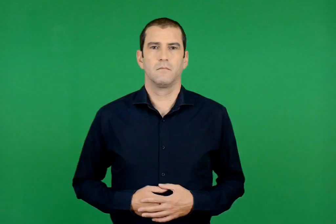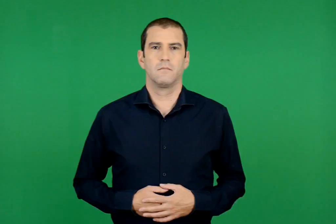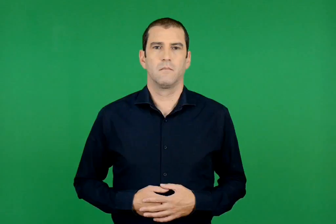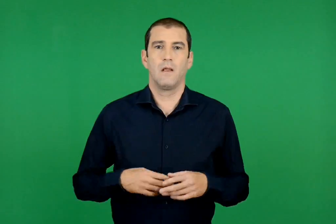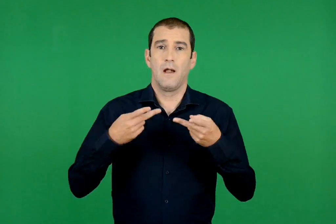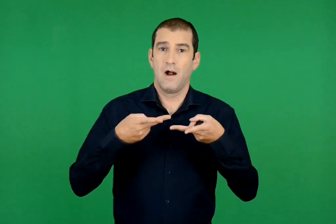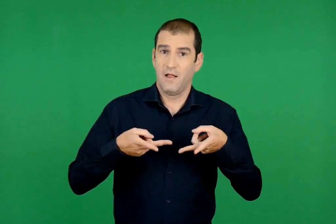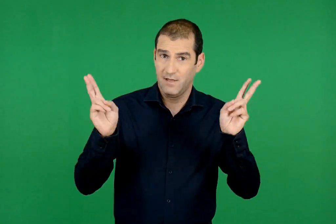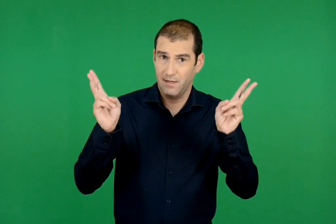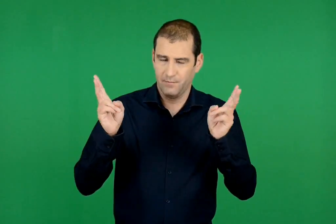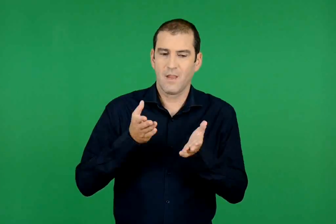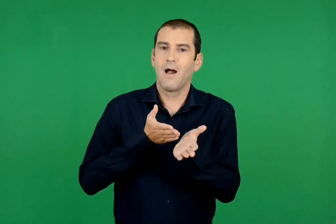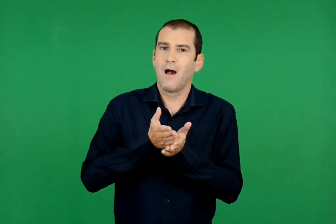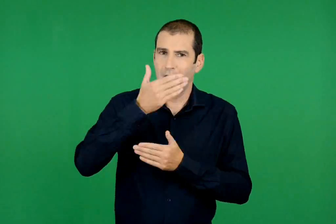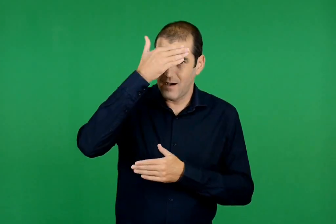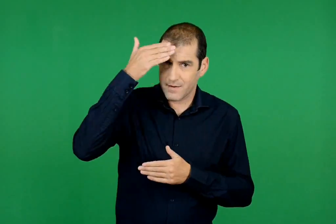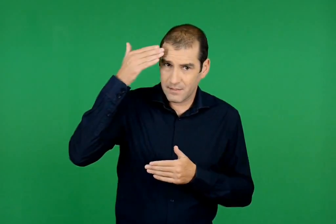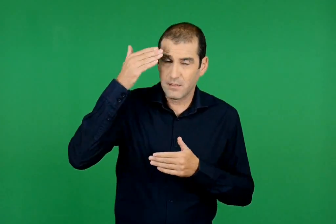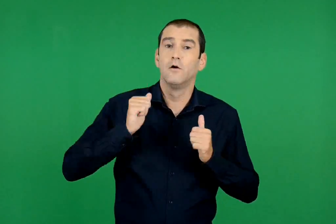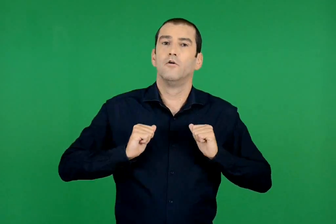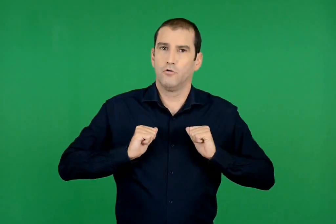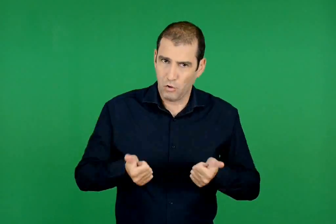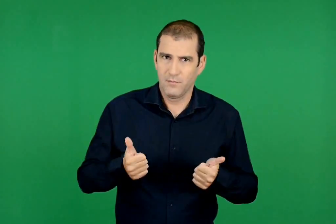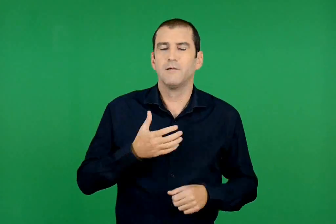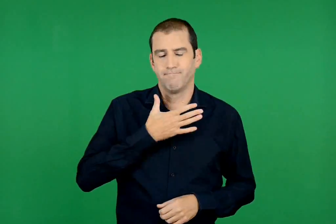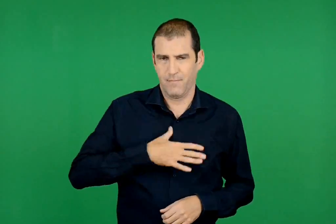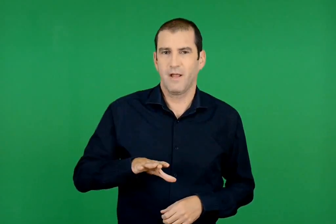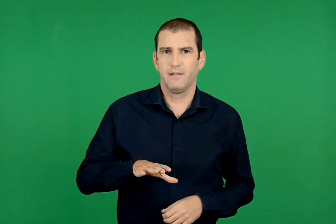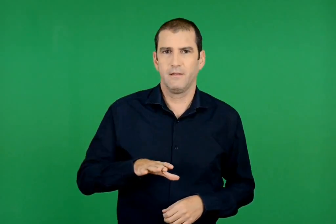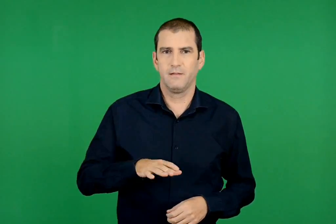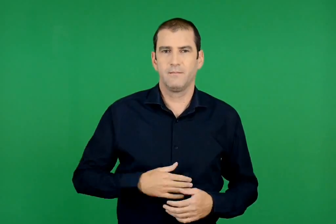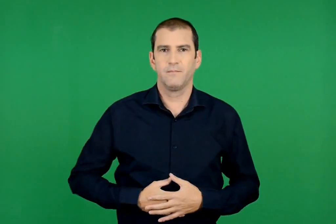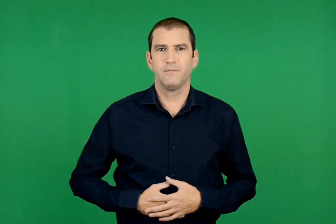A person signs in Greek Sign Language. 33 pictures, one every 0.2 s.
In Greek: θέλει αρετή και τόλμη η ελευθερία
